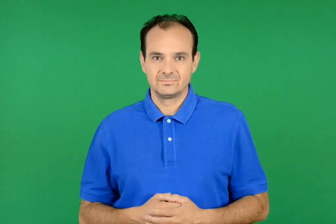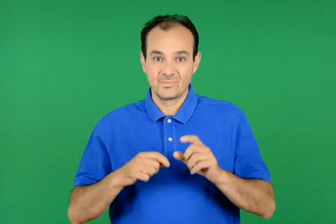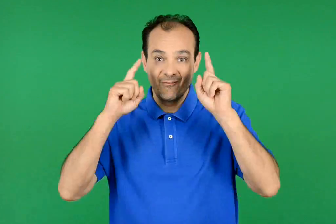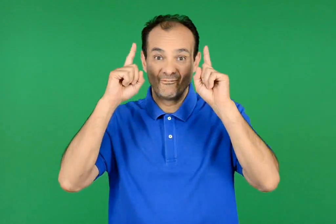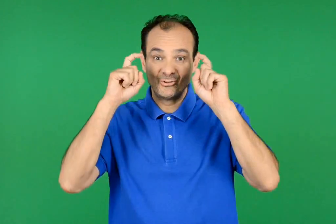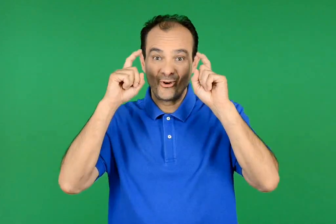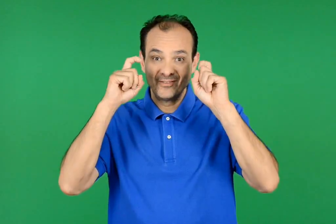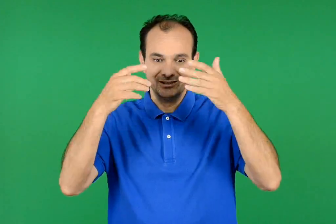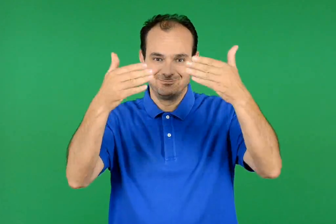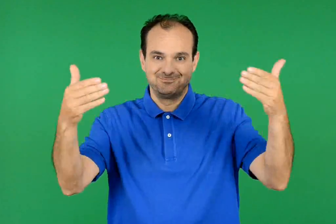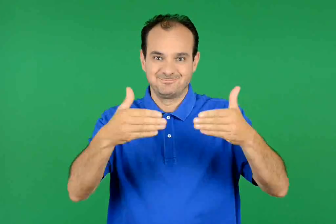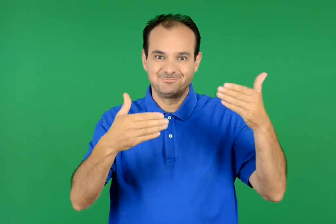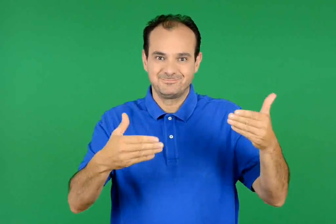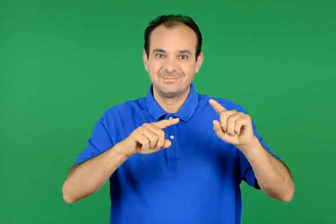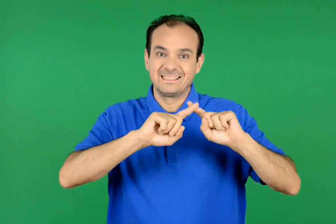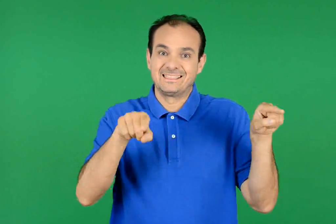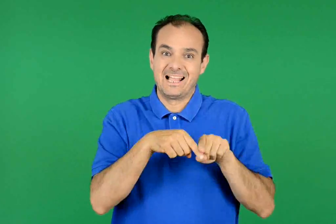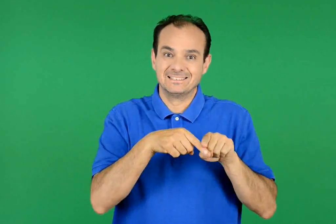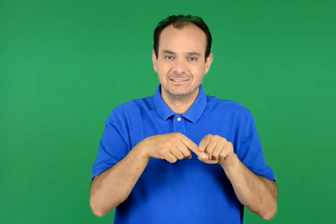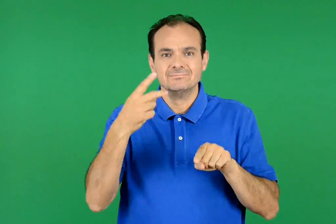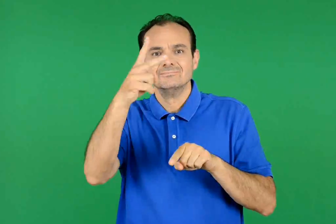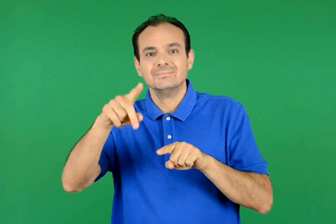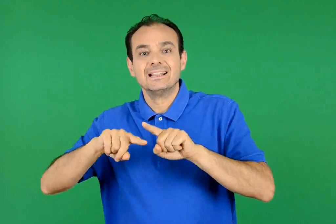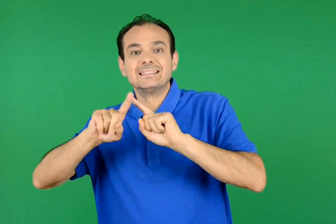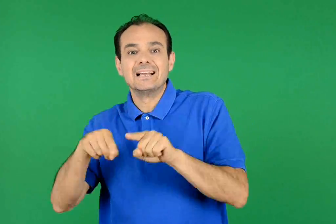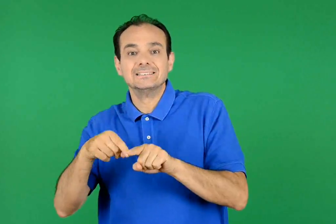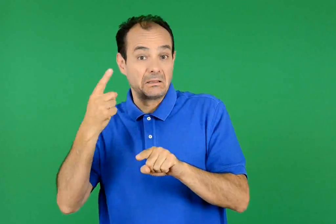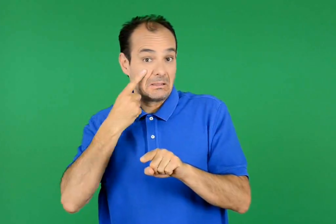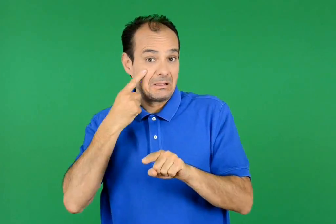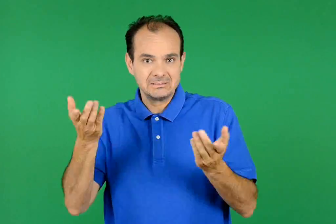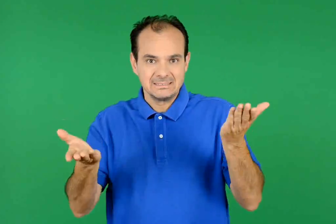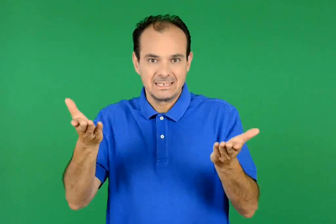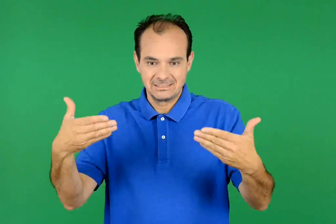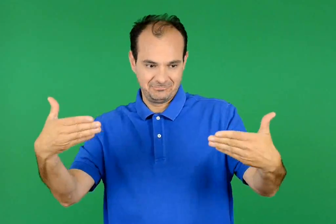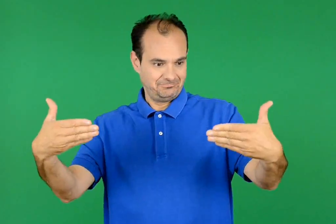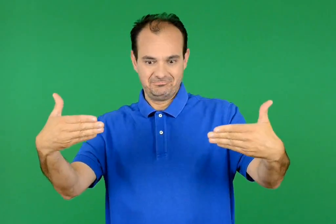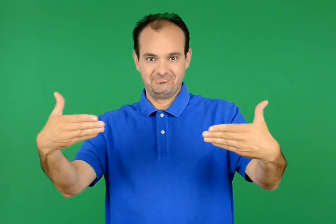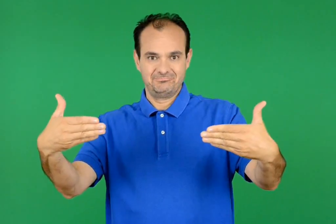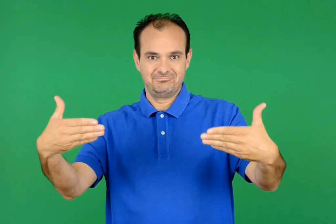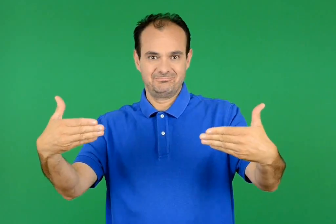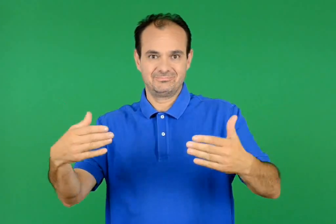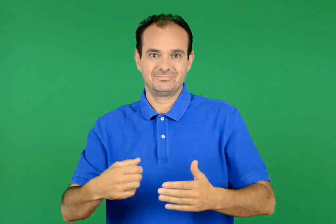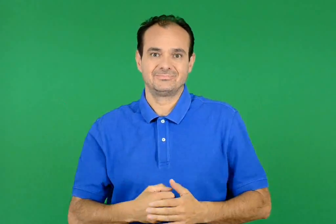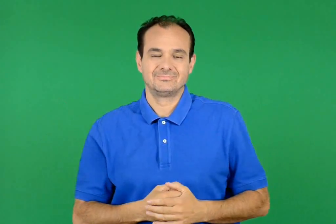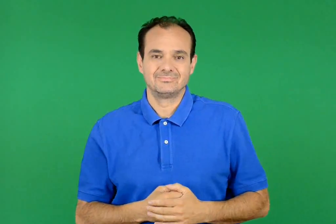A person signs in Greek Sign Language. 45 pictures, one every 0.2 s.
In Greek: σύγκρινε τις τάξεις που βλέπεις στις φωτογραφίες , με τη δική σου τάξη
